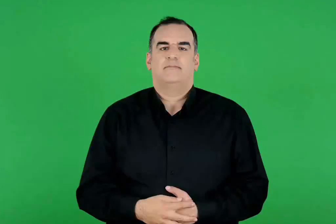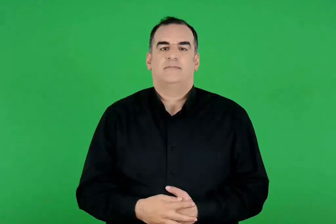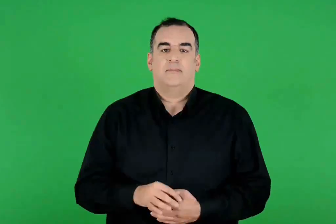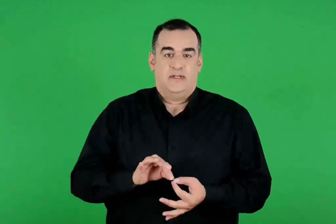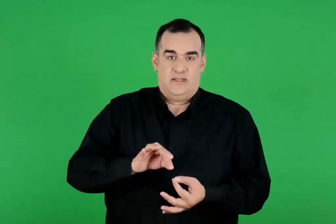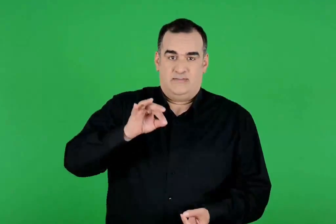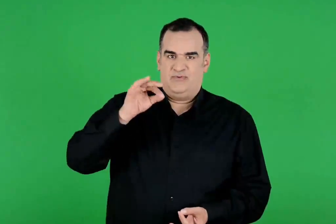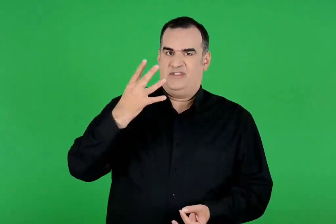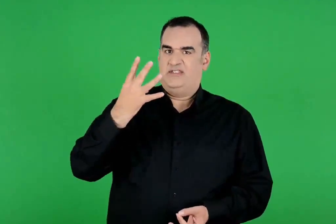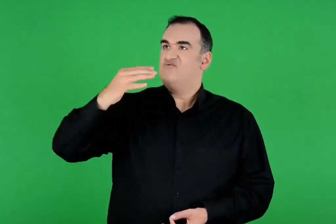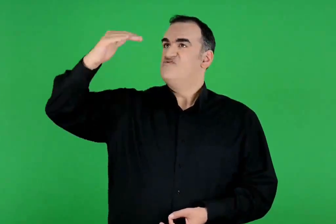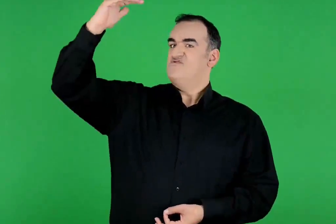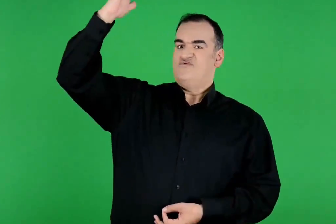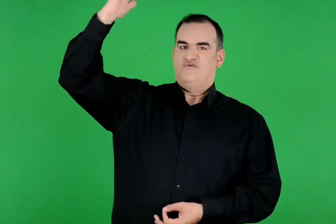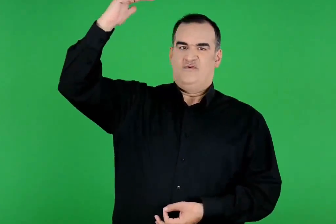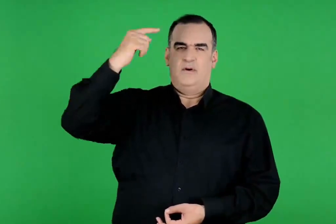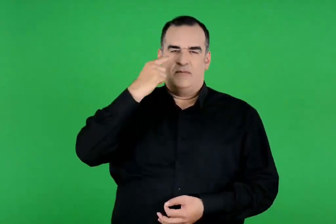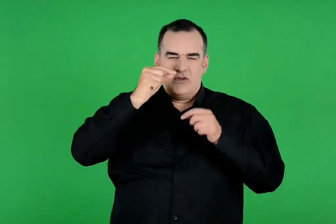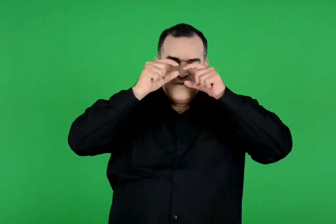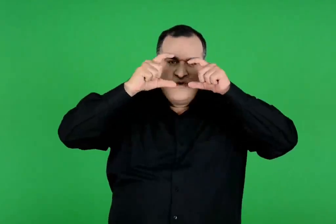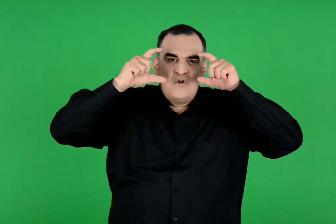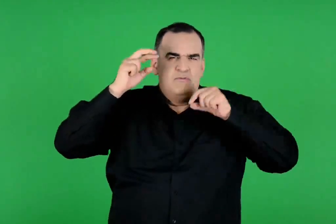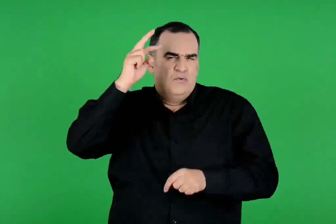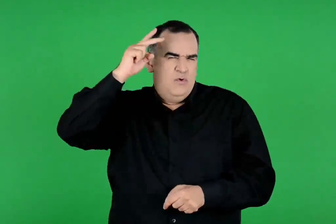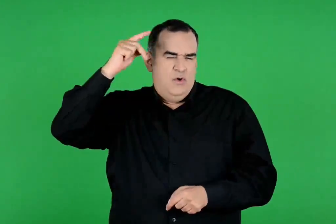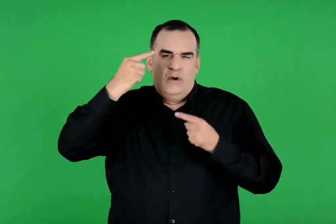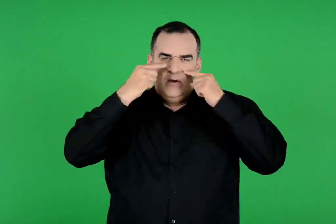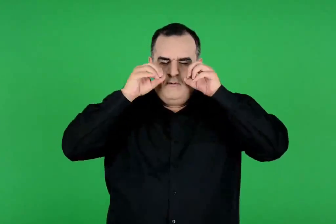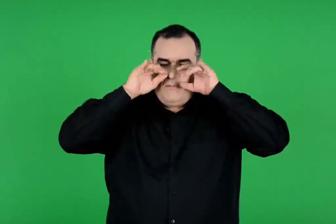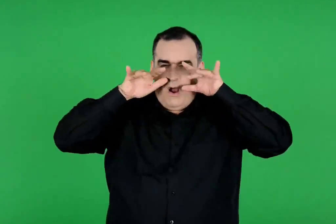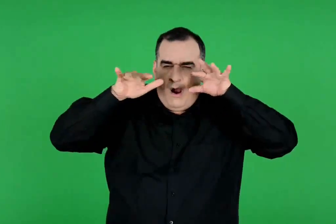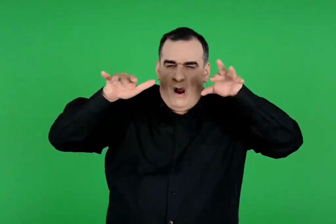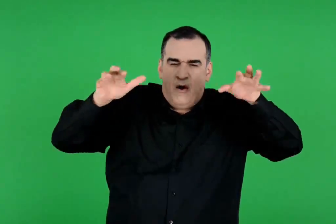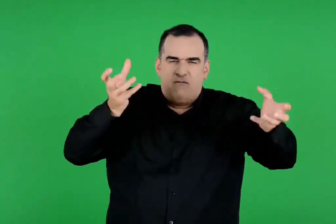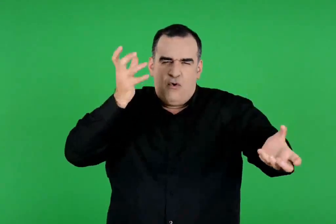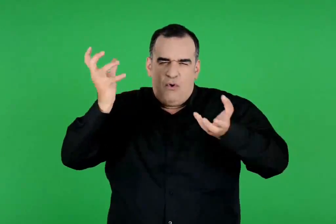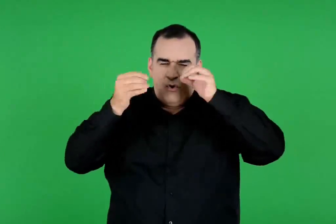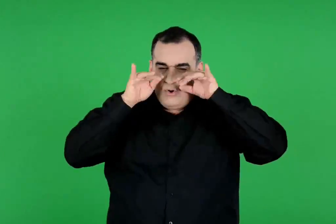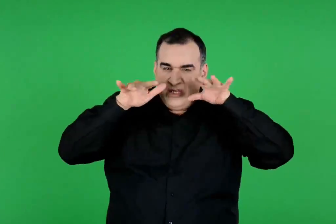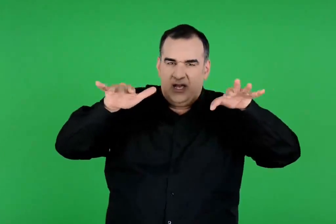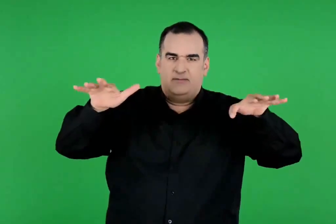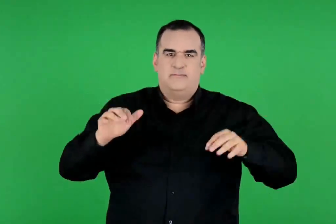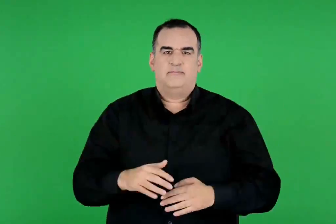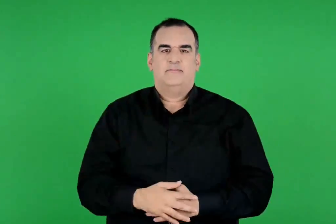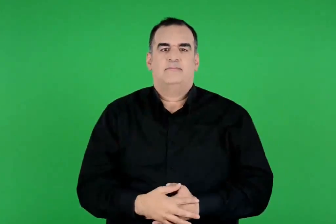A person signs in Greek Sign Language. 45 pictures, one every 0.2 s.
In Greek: είχε ύψος τέσσερις πήχες και μάτια πανέξυπνα , σαν να πετούσαν φωτιές
